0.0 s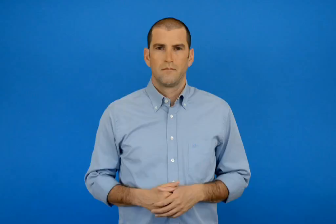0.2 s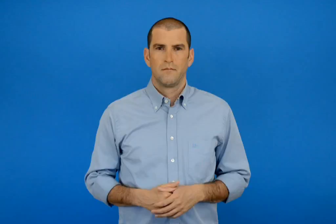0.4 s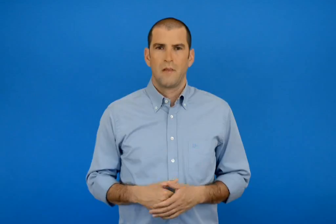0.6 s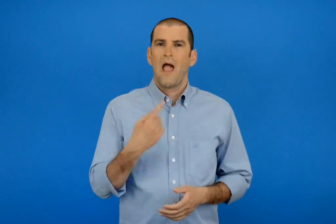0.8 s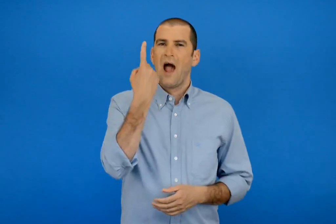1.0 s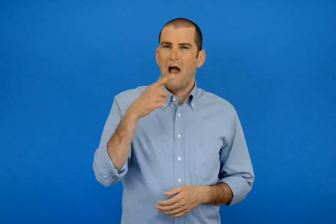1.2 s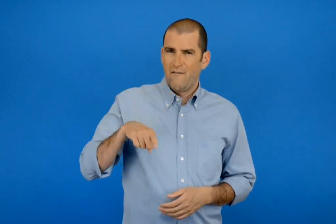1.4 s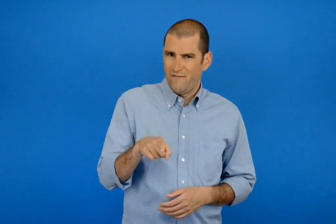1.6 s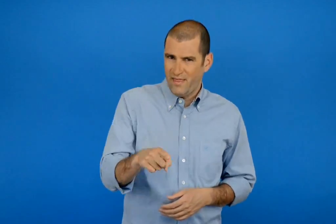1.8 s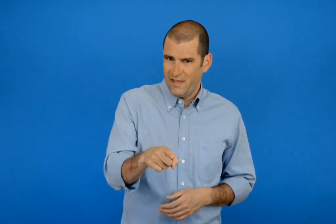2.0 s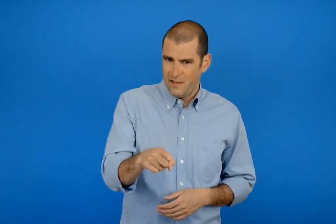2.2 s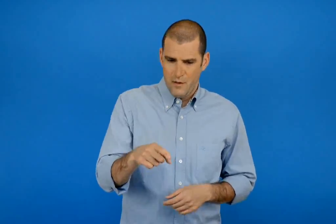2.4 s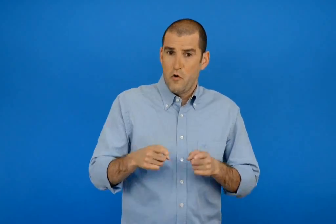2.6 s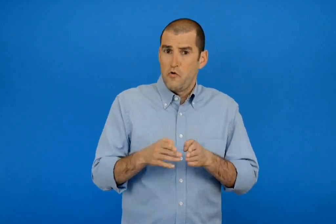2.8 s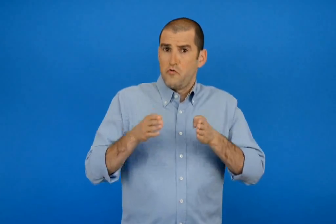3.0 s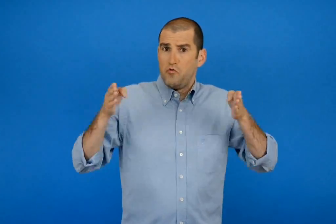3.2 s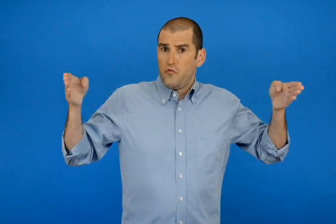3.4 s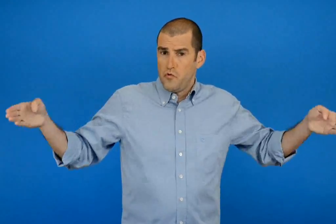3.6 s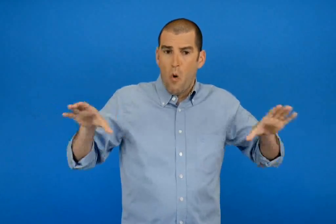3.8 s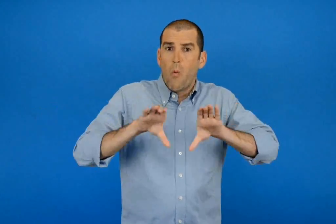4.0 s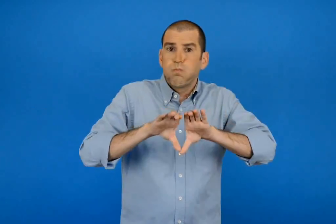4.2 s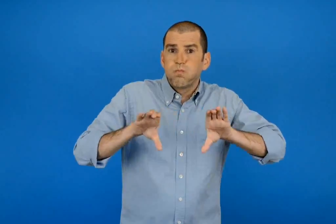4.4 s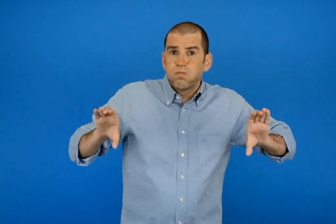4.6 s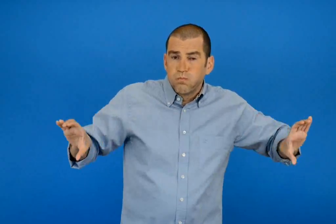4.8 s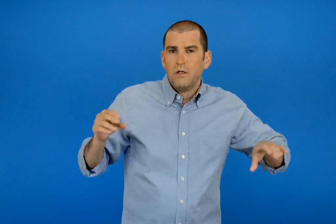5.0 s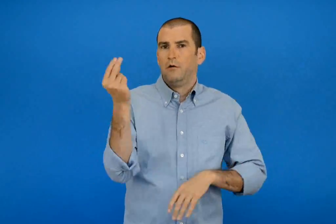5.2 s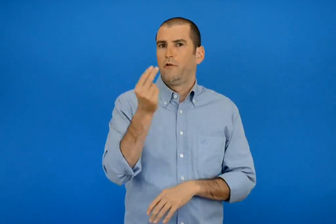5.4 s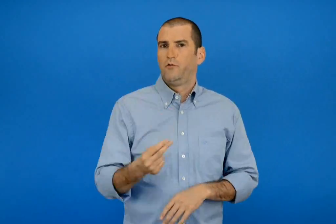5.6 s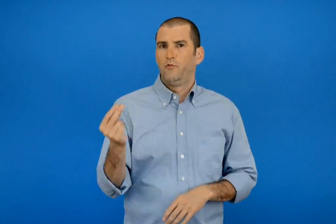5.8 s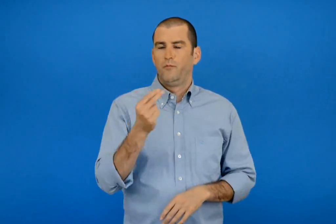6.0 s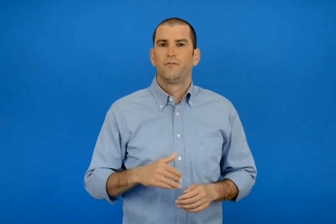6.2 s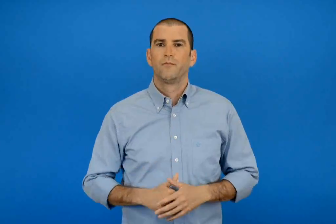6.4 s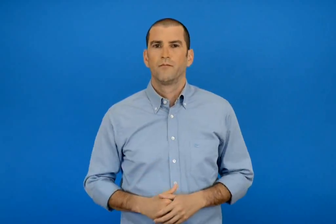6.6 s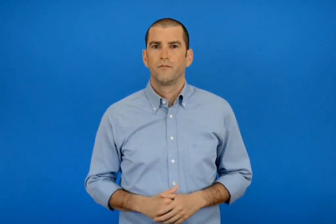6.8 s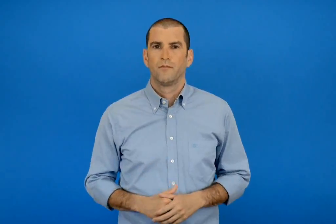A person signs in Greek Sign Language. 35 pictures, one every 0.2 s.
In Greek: ζωγραφίζω ένα φίδι πιο μακρύ και πιο χοντρό
